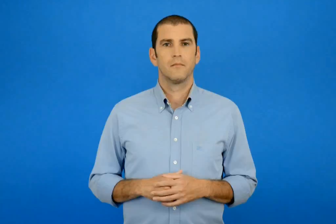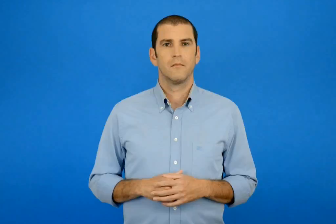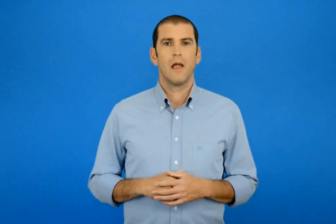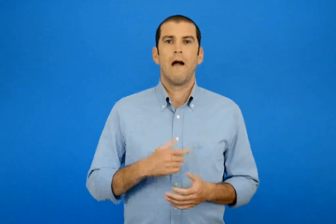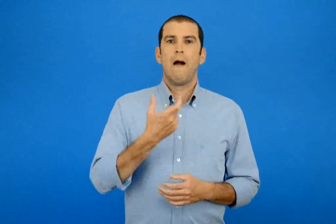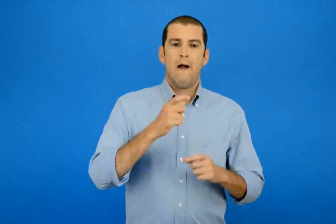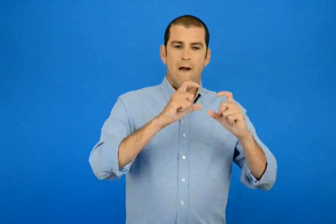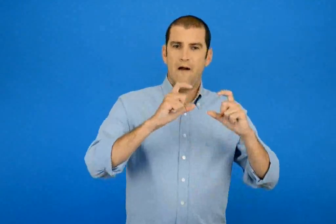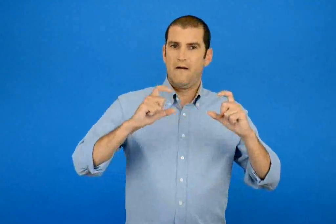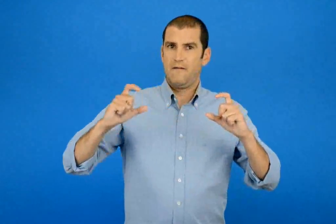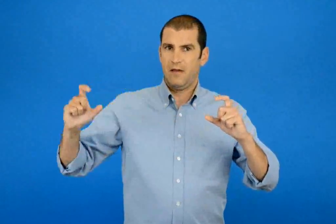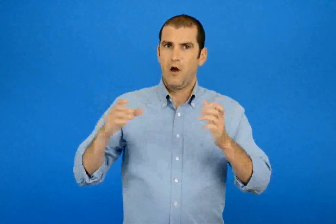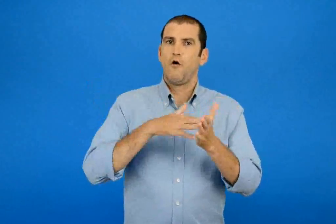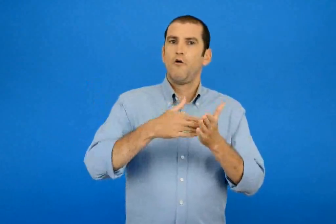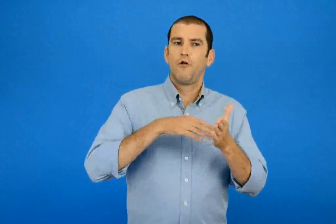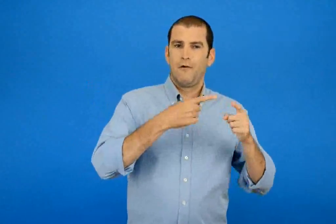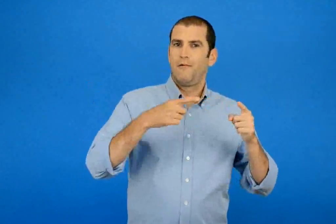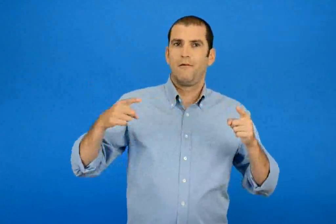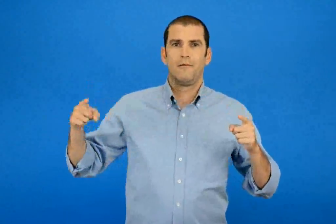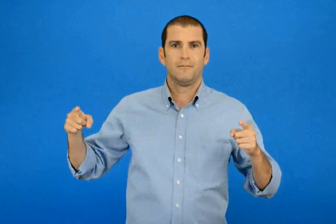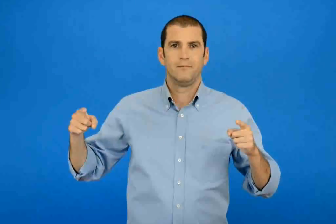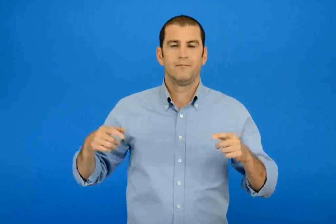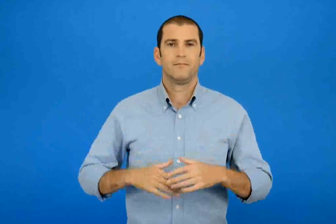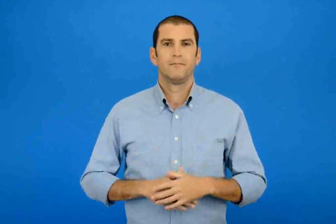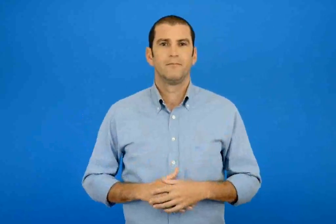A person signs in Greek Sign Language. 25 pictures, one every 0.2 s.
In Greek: αυγά χρωματιστά
